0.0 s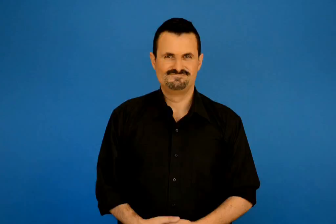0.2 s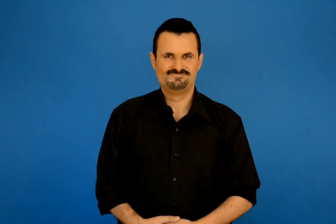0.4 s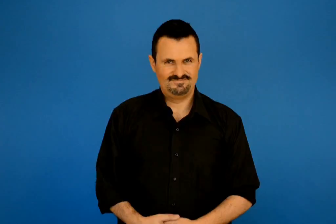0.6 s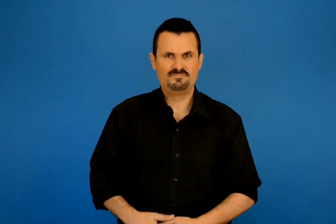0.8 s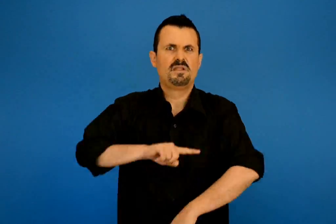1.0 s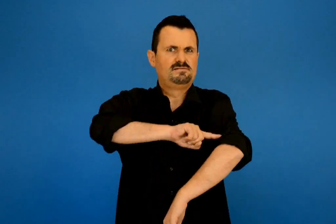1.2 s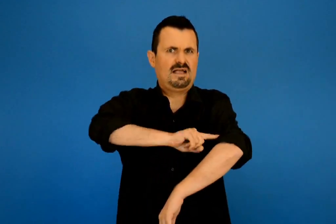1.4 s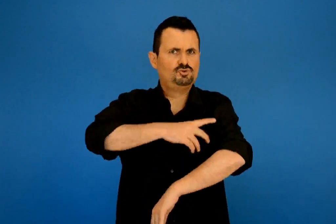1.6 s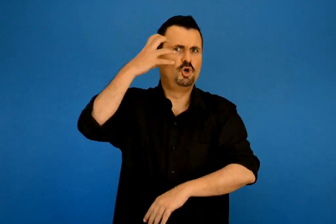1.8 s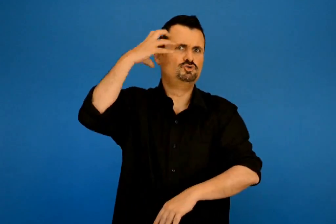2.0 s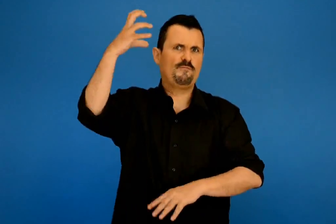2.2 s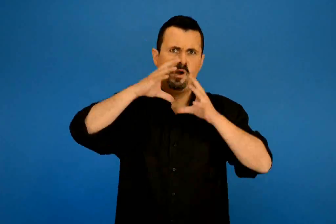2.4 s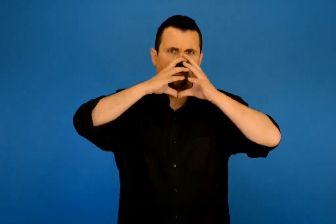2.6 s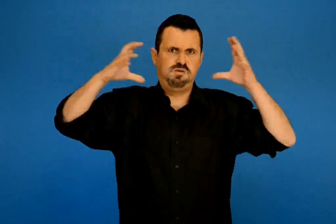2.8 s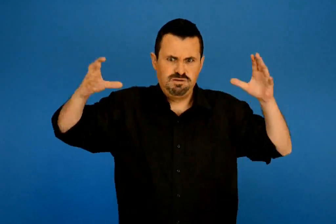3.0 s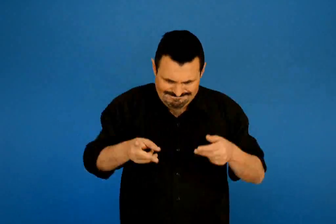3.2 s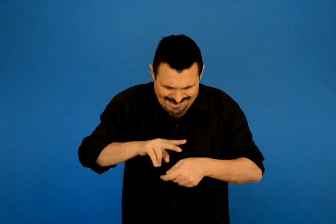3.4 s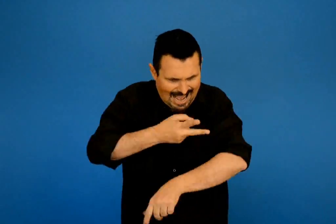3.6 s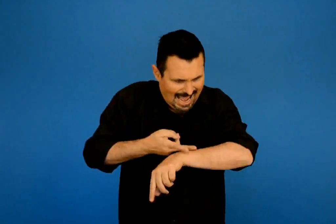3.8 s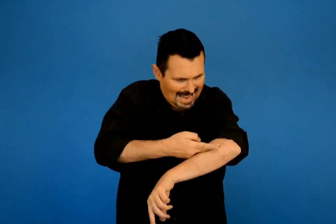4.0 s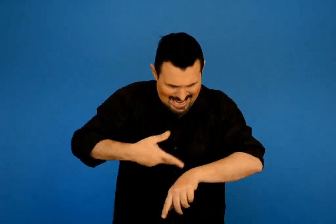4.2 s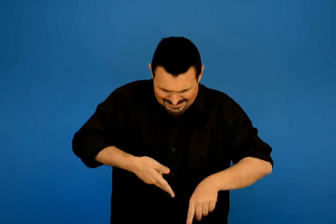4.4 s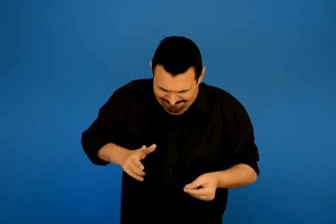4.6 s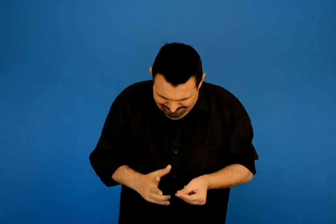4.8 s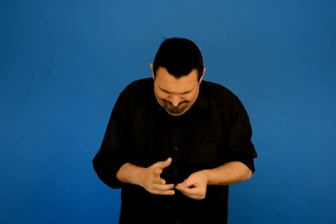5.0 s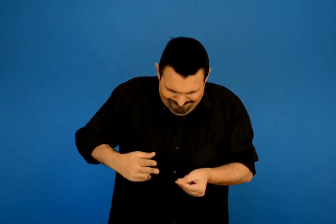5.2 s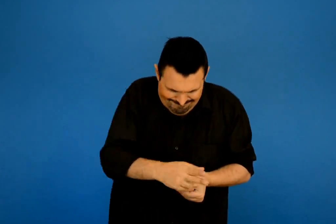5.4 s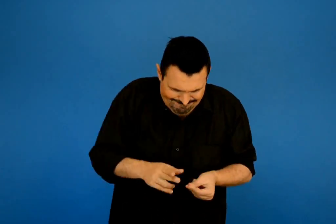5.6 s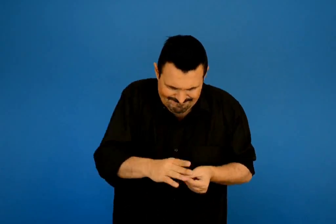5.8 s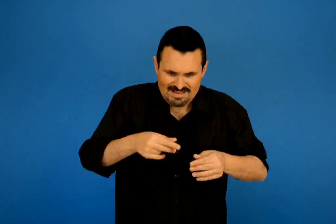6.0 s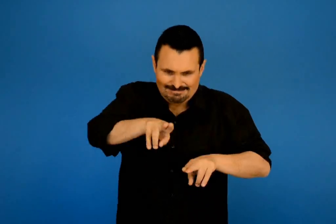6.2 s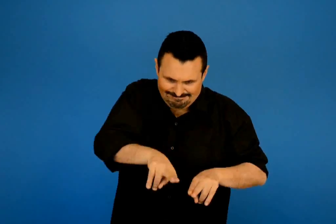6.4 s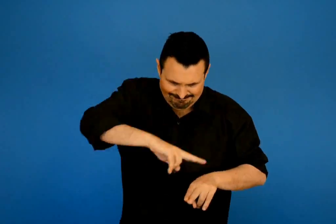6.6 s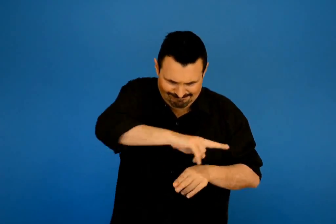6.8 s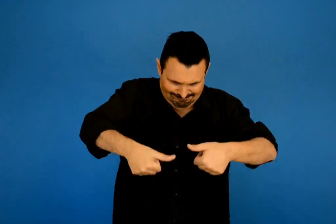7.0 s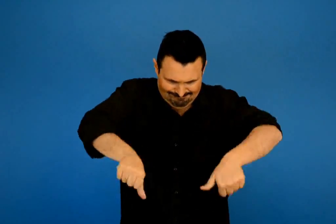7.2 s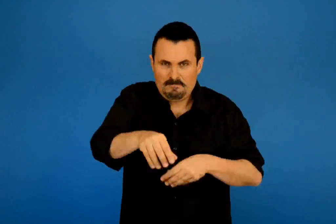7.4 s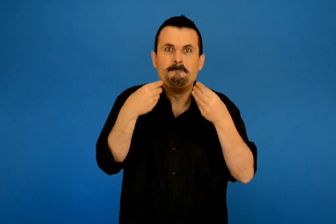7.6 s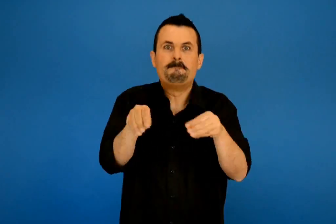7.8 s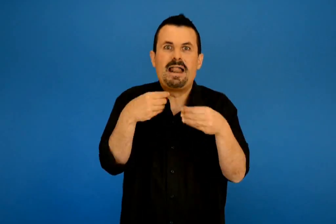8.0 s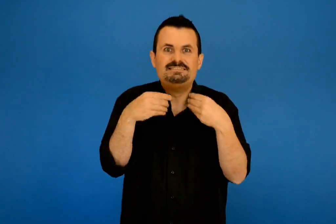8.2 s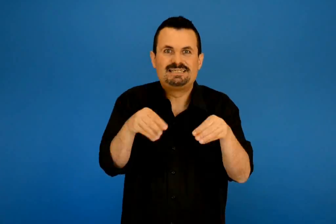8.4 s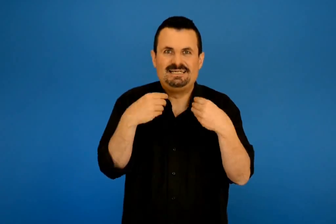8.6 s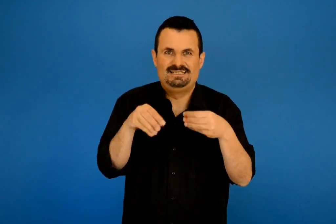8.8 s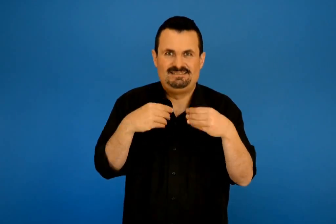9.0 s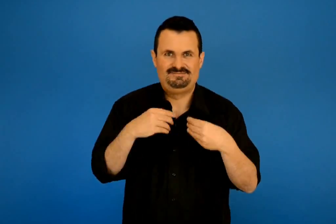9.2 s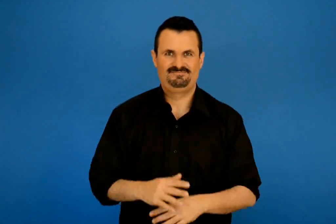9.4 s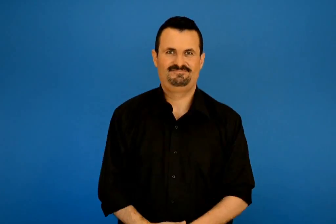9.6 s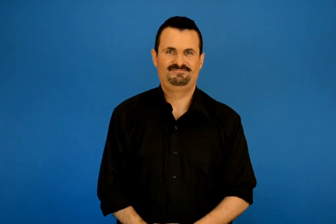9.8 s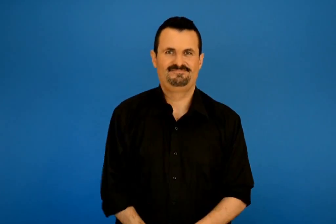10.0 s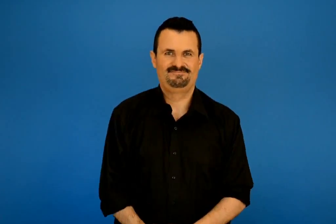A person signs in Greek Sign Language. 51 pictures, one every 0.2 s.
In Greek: και μπαλονογιατροί σοφοί εγχείρηση του κάνουν πλαστική
